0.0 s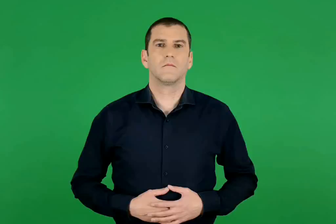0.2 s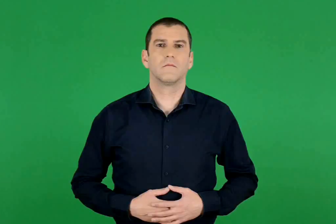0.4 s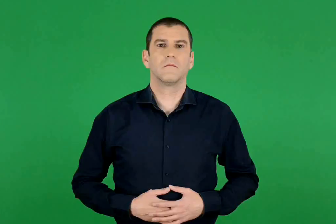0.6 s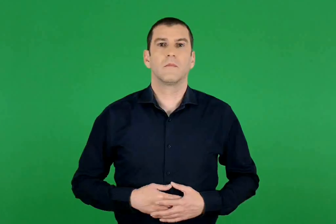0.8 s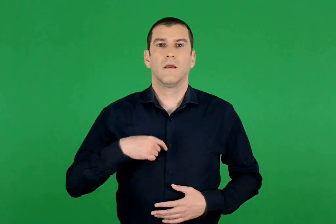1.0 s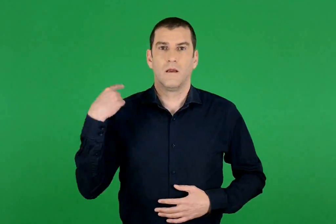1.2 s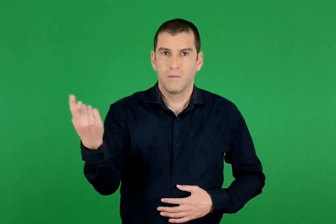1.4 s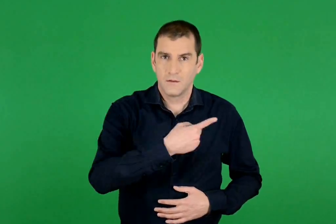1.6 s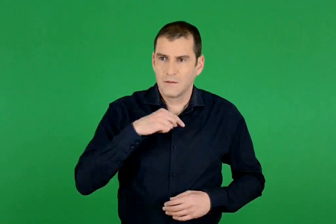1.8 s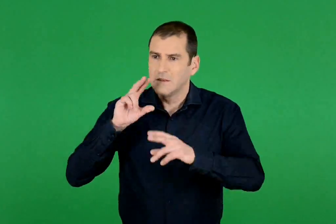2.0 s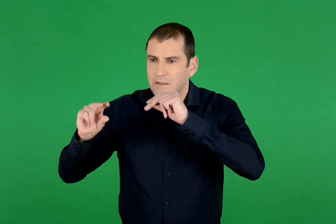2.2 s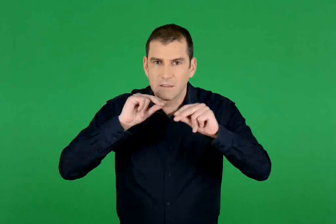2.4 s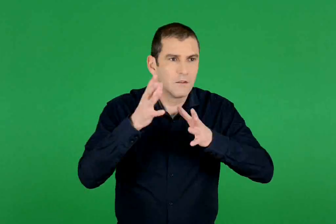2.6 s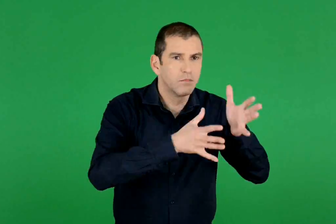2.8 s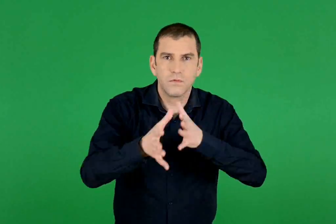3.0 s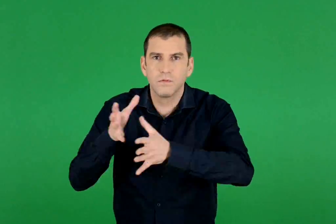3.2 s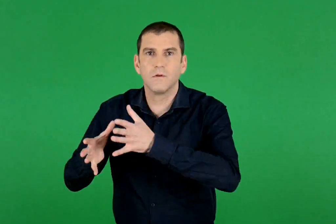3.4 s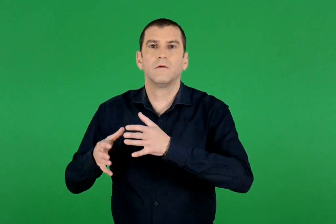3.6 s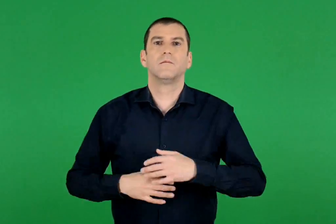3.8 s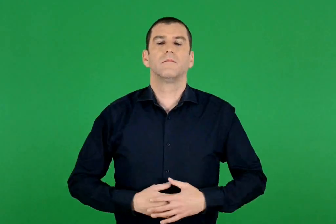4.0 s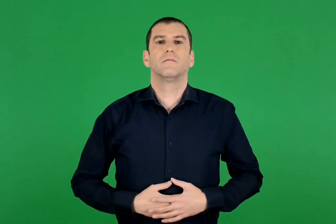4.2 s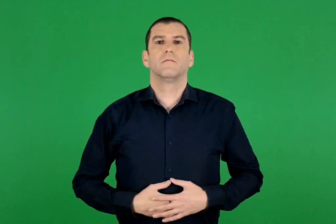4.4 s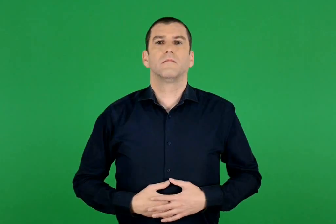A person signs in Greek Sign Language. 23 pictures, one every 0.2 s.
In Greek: συζητούμε
